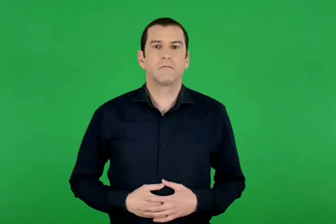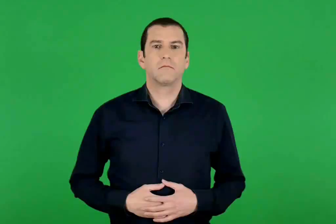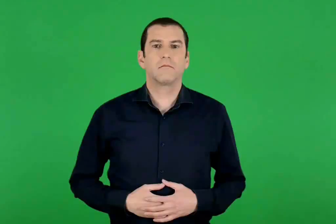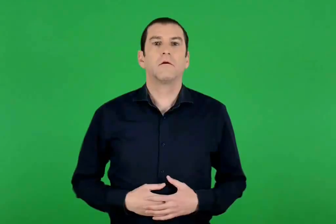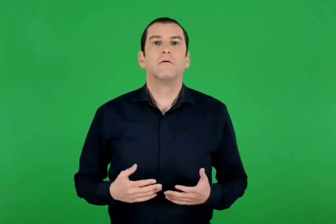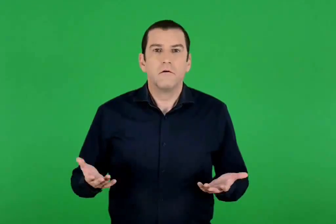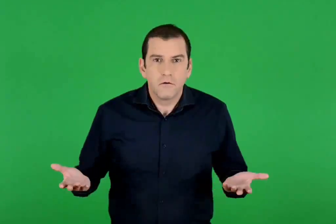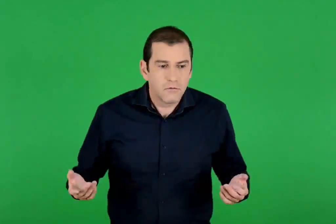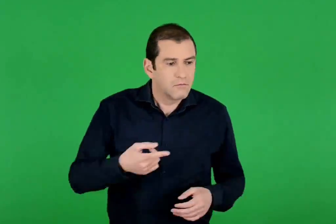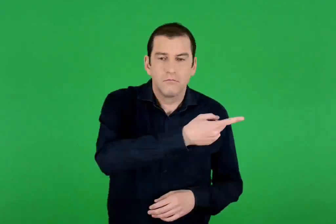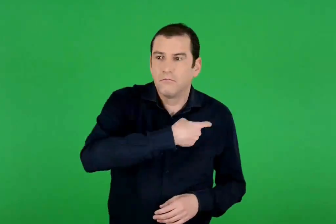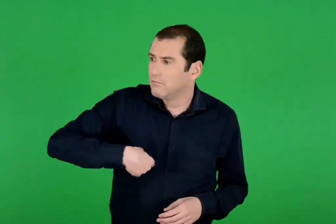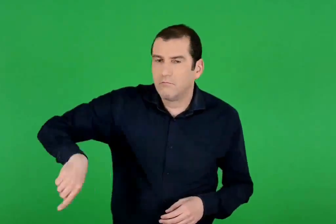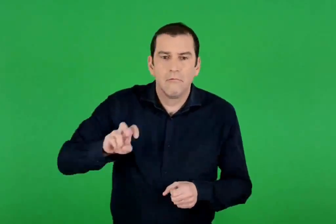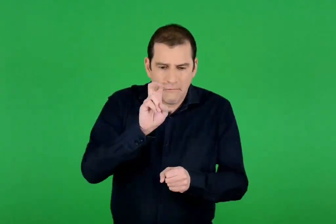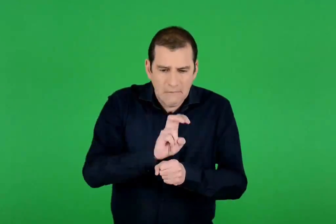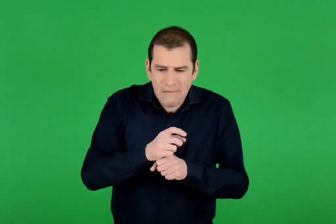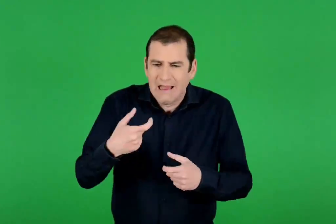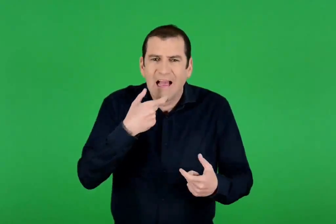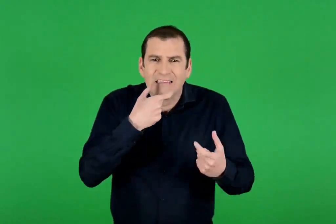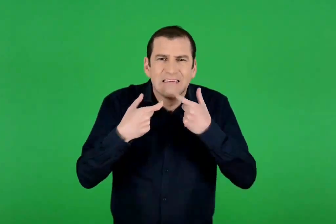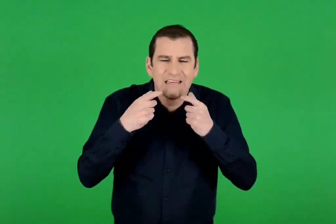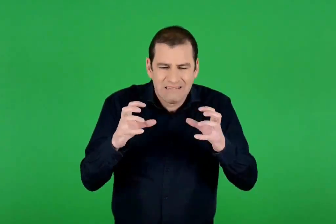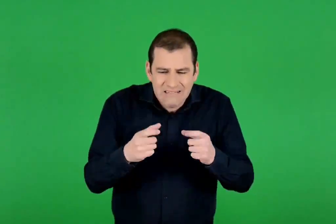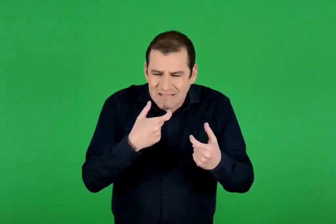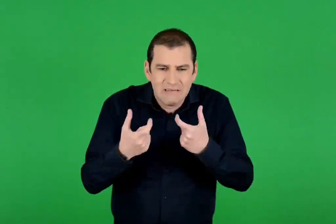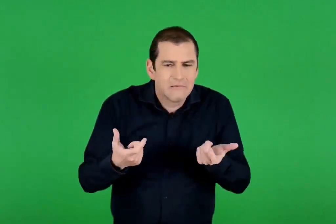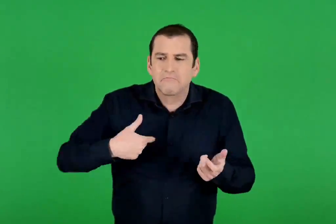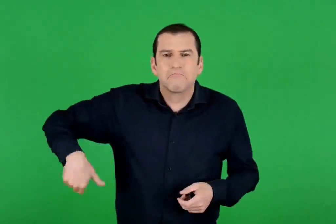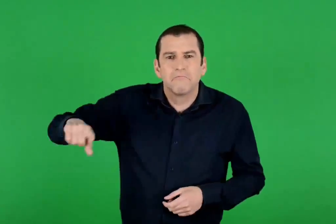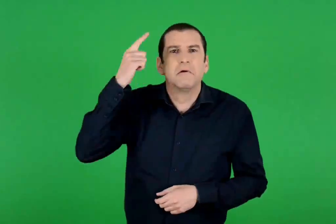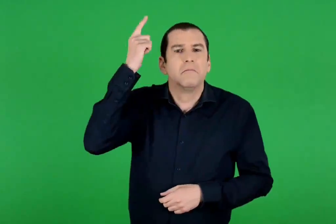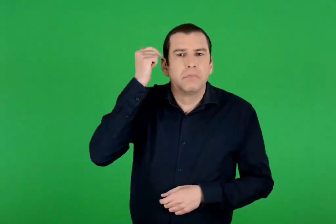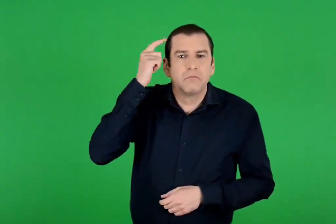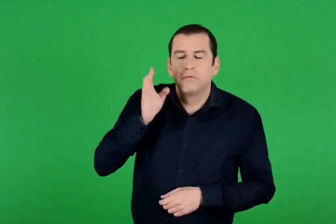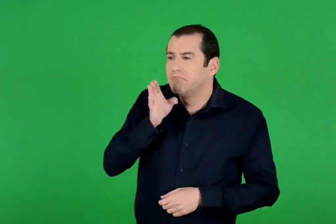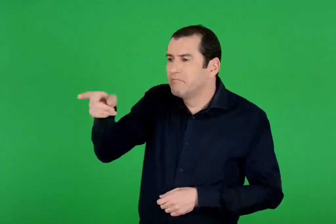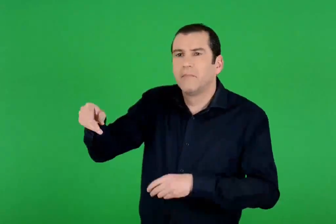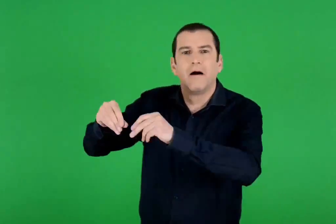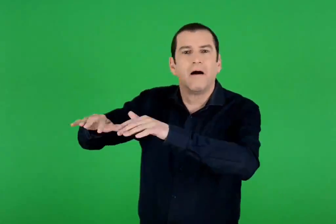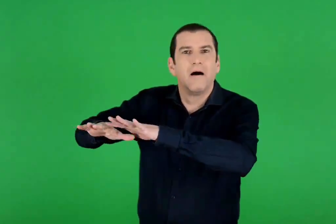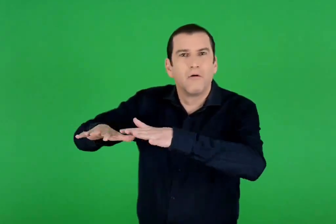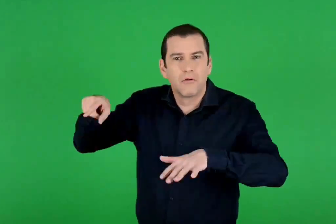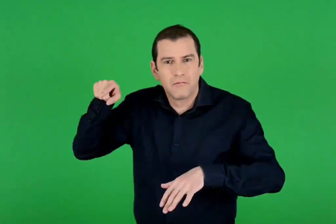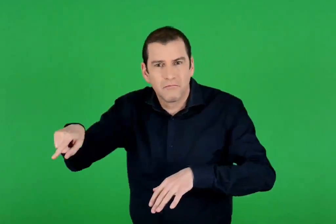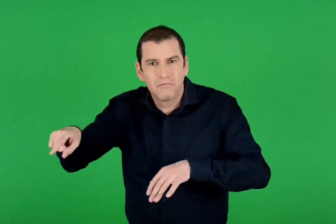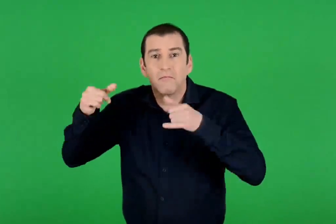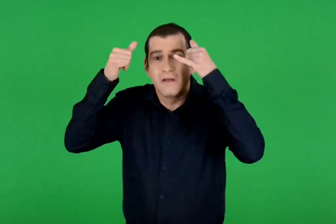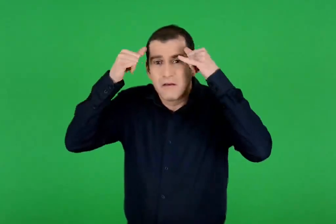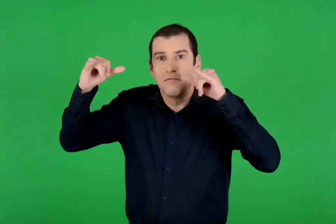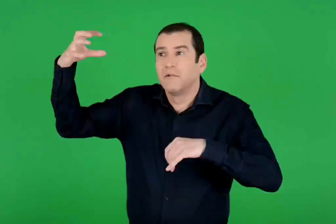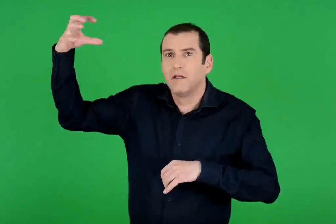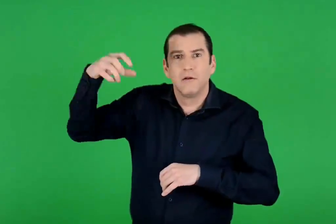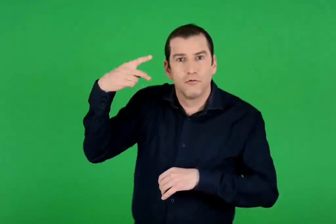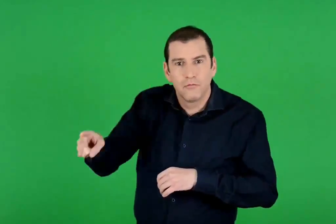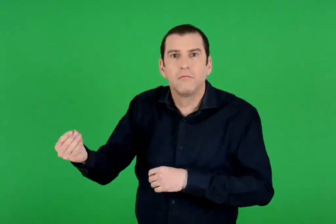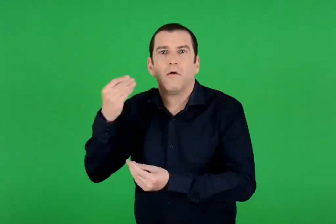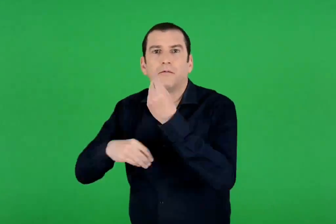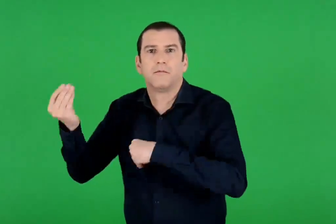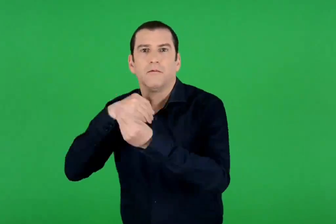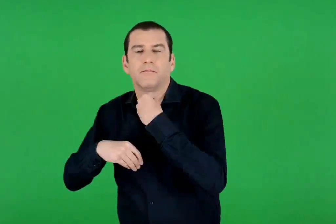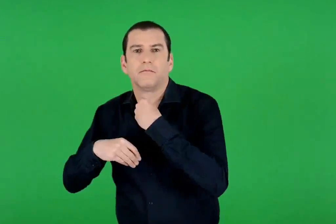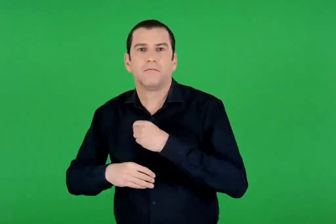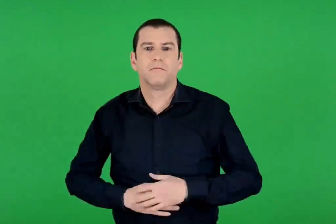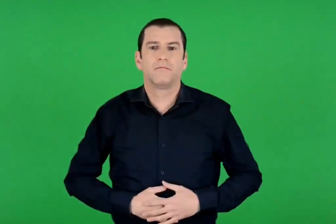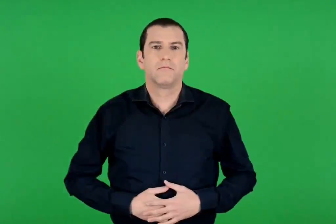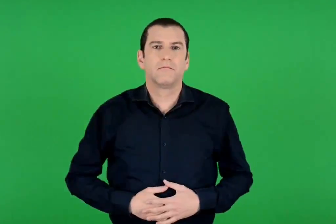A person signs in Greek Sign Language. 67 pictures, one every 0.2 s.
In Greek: αφού μας έμέναν παξιμάδια τι κακοκεφαλιά να φάμε στην ακρογιαλιά του ήλιου αργά γελάδια
